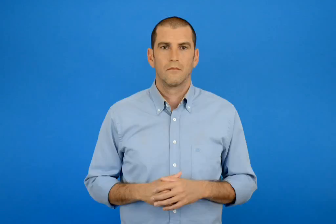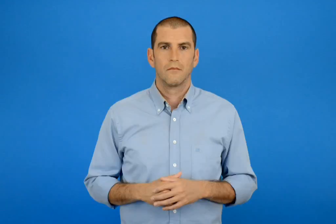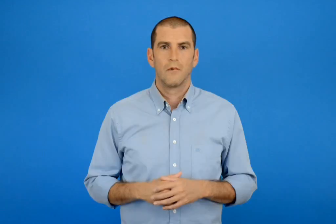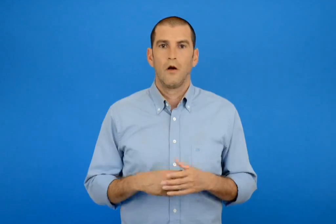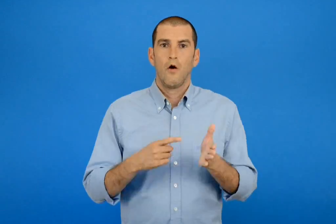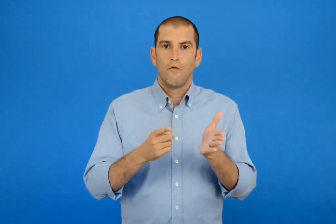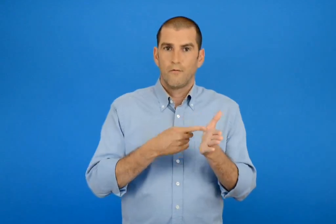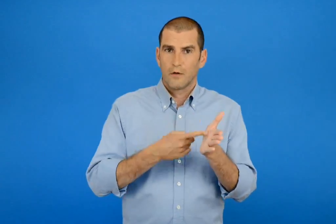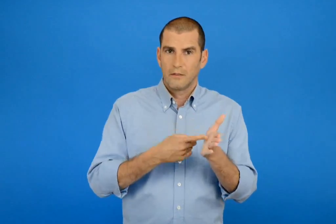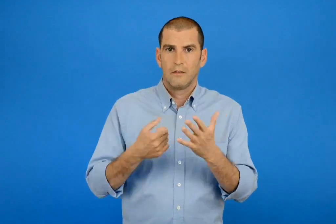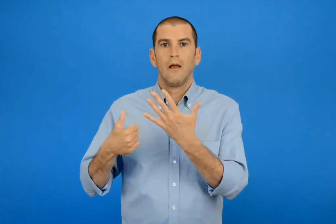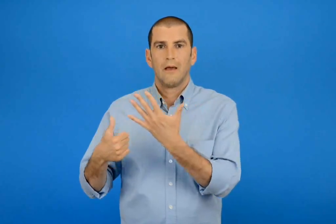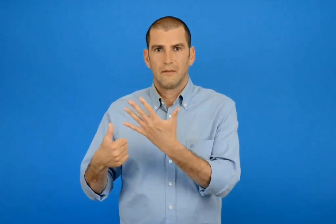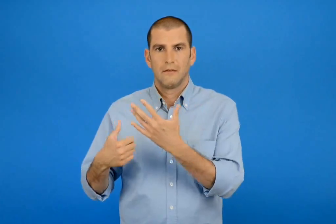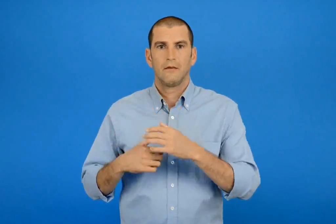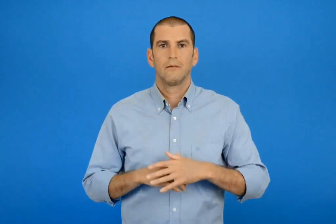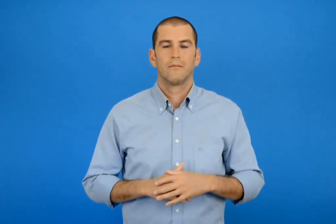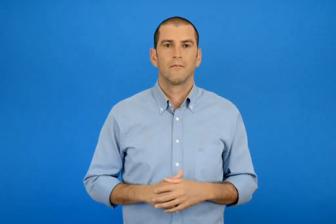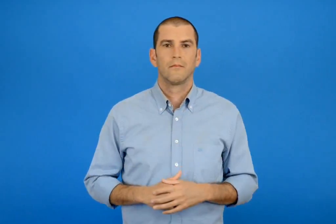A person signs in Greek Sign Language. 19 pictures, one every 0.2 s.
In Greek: φορές το 6
